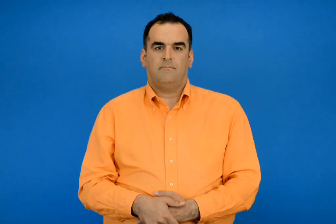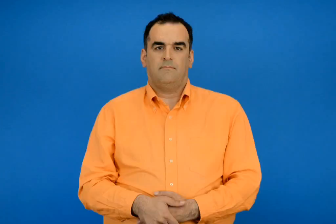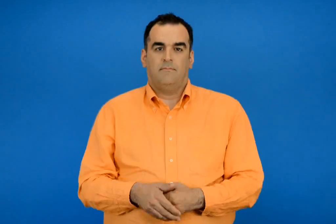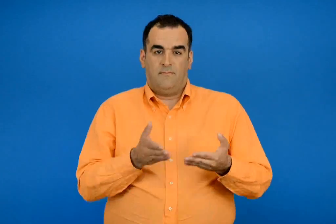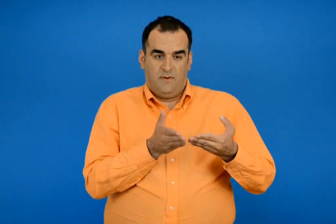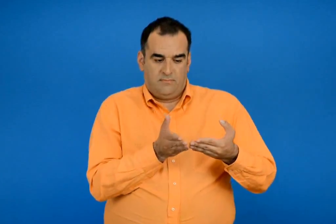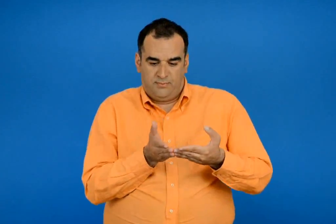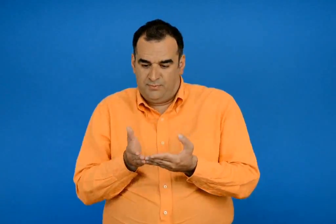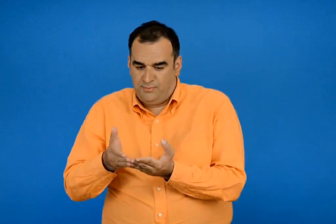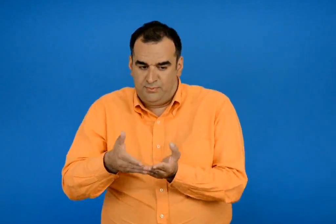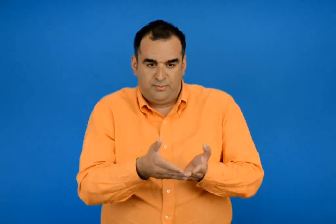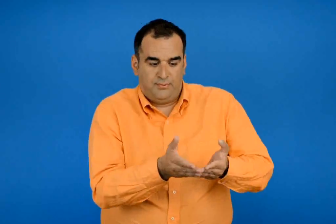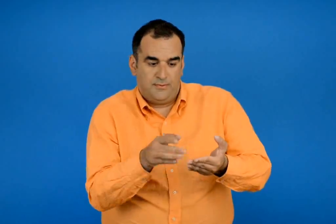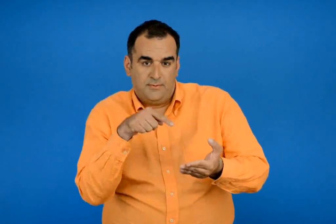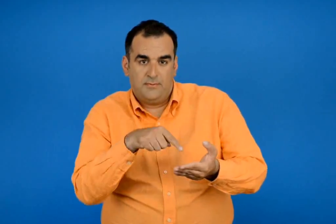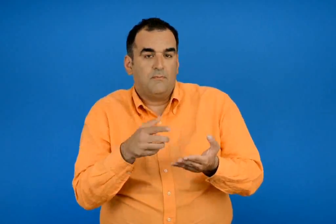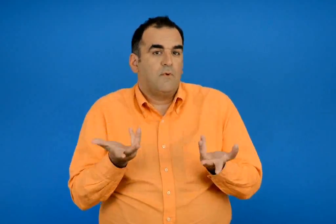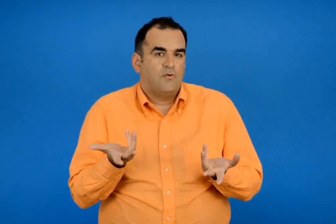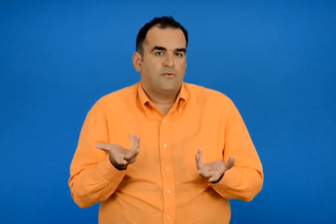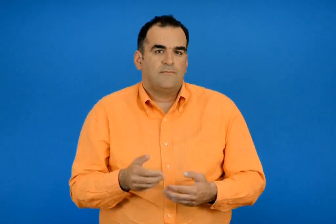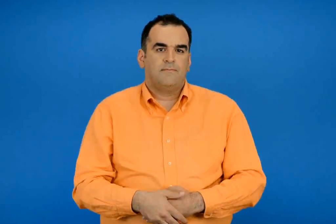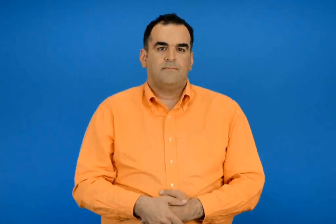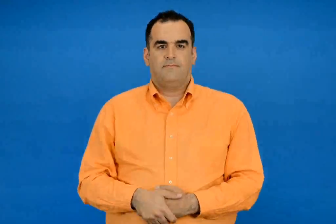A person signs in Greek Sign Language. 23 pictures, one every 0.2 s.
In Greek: πως κινούνταν ;
